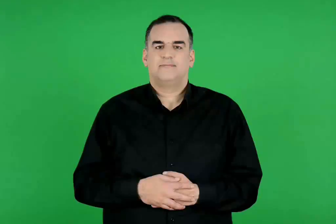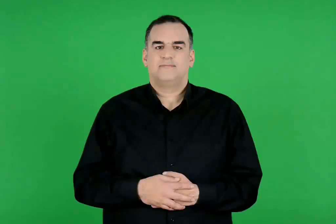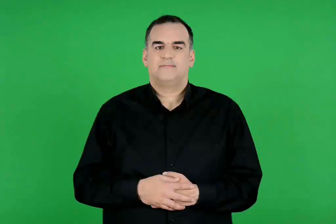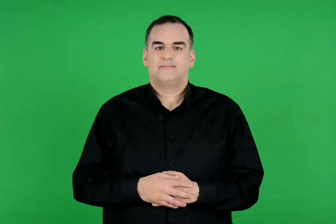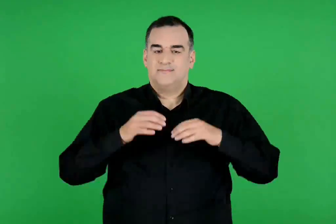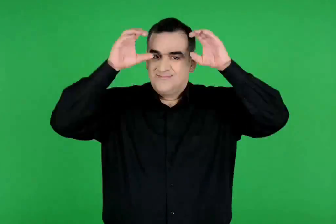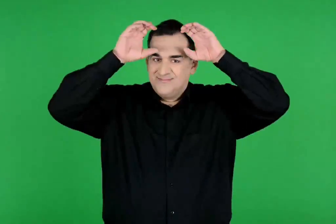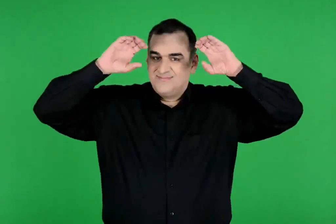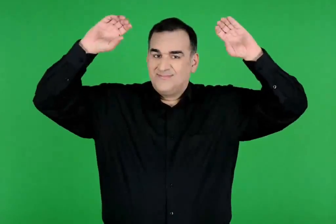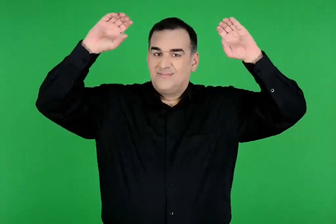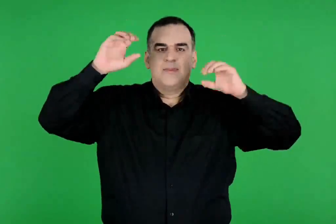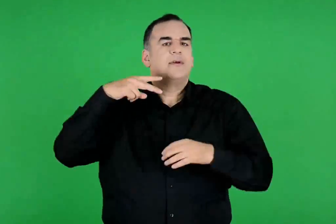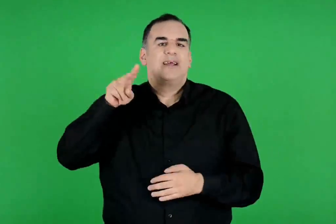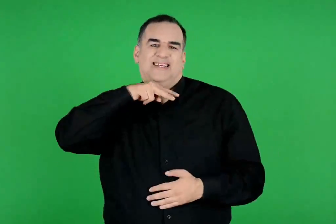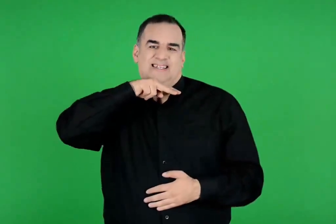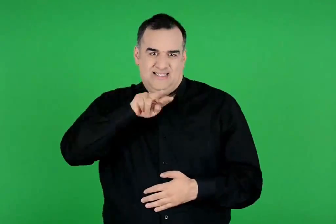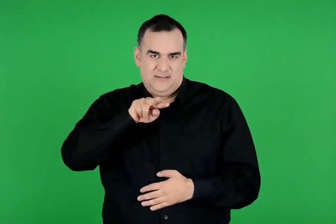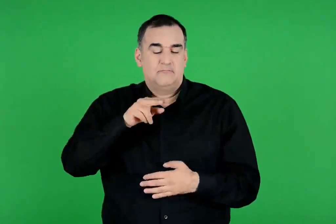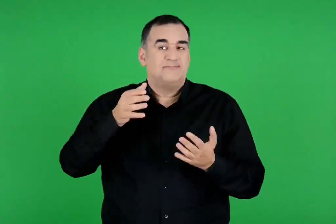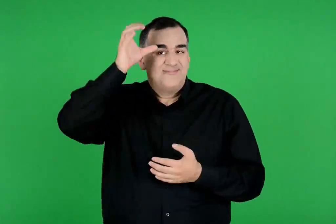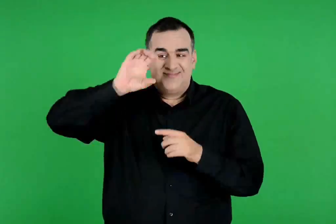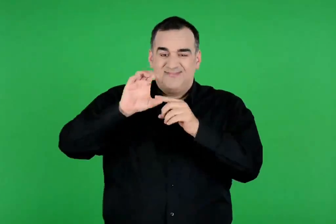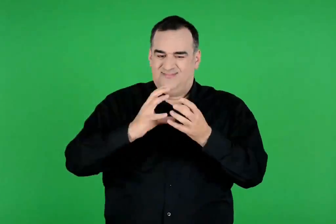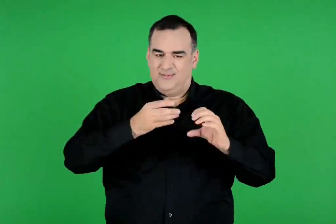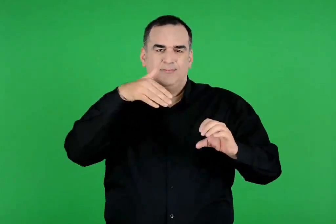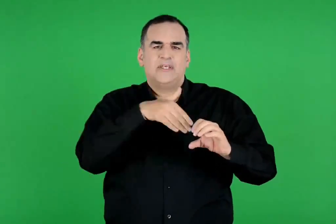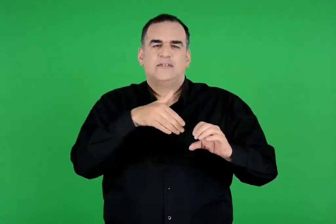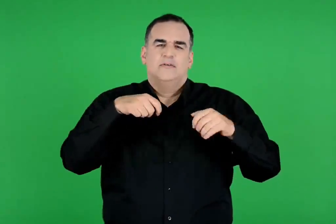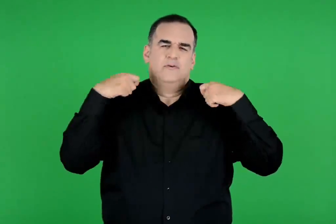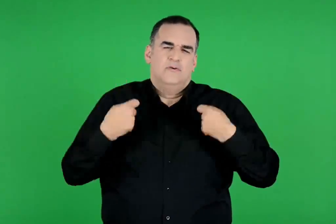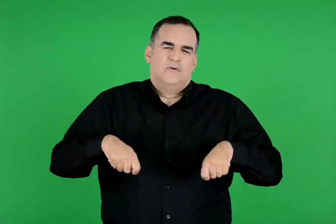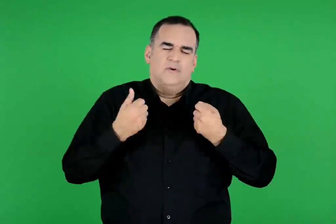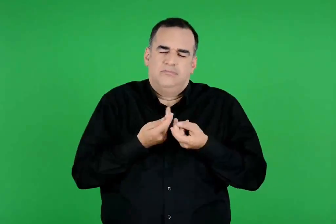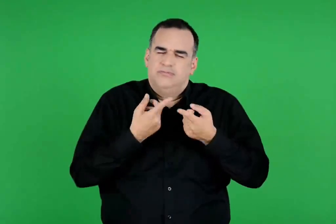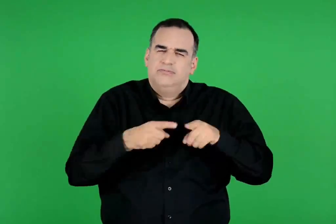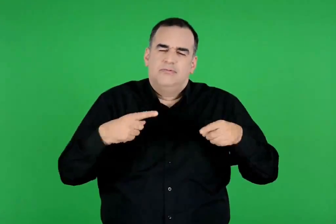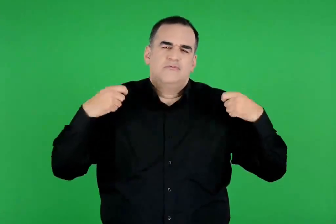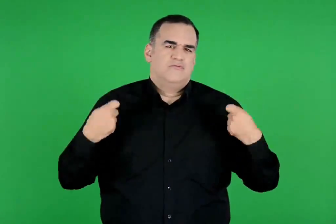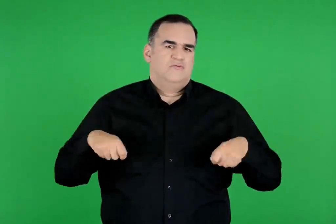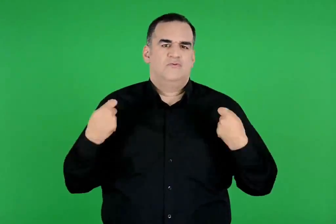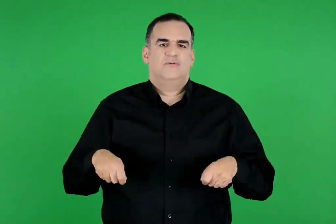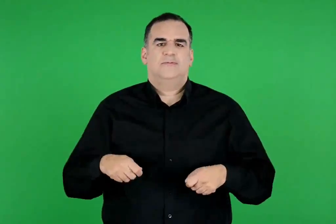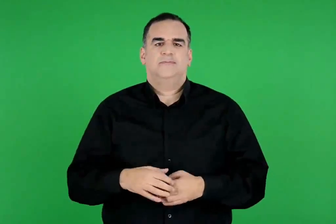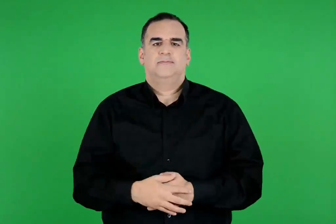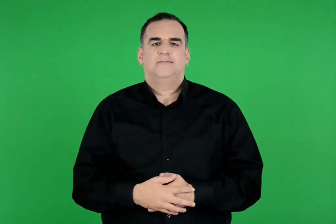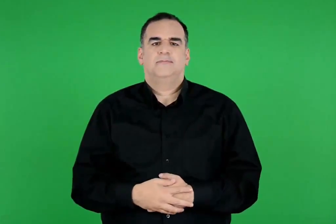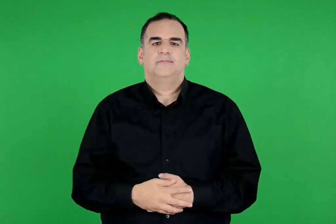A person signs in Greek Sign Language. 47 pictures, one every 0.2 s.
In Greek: το κέρας της αμάλθειας ή κέρας της αφθονίας
